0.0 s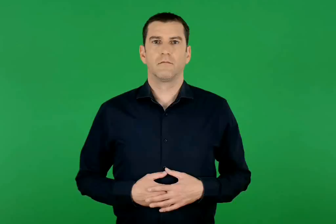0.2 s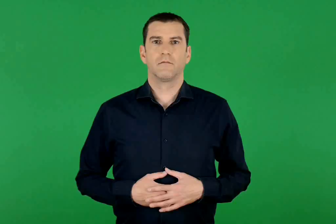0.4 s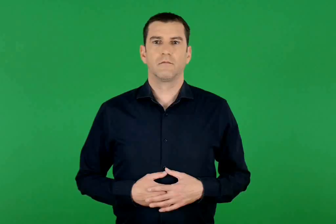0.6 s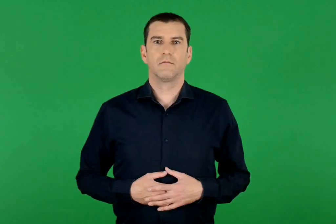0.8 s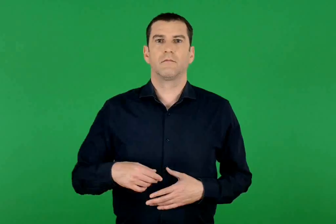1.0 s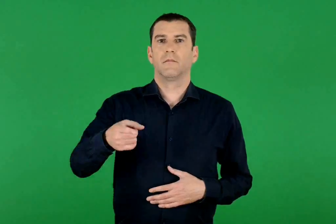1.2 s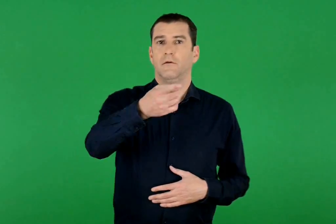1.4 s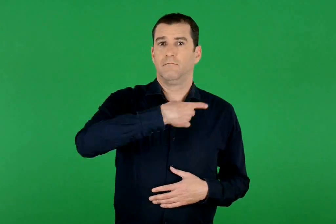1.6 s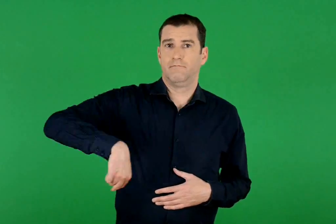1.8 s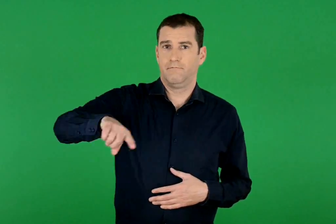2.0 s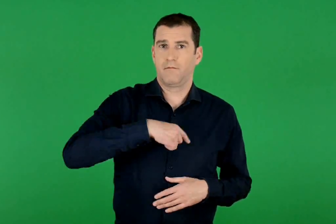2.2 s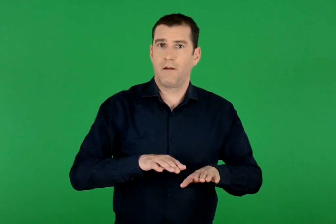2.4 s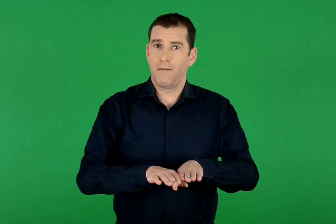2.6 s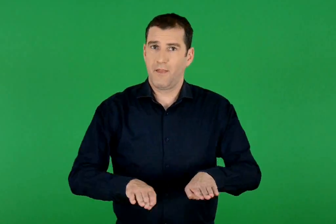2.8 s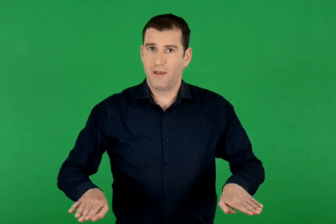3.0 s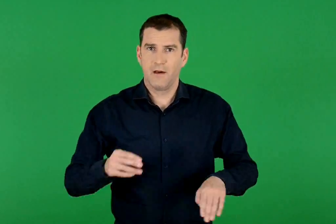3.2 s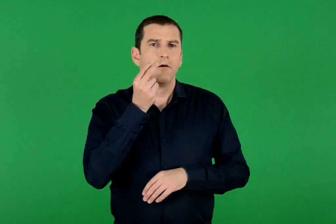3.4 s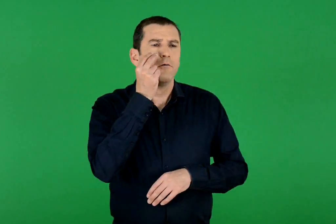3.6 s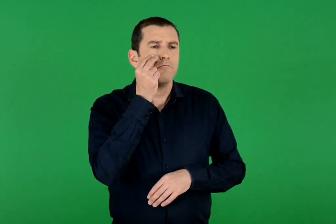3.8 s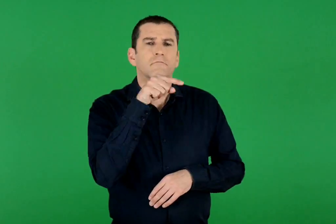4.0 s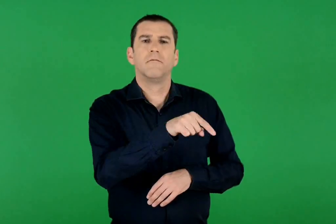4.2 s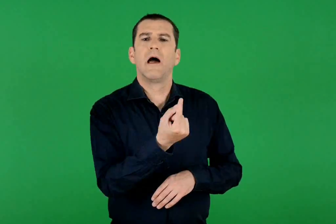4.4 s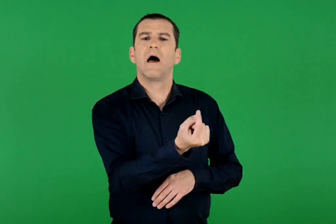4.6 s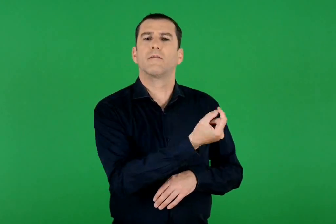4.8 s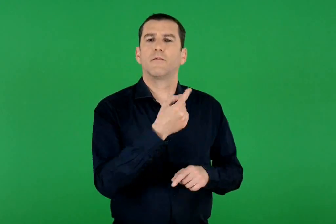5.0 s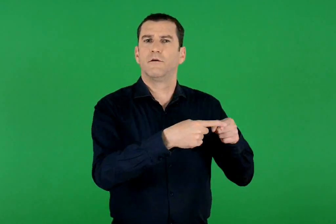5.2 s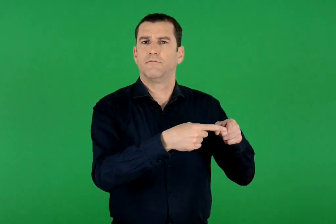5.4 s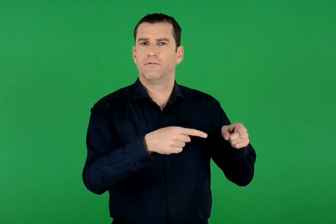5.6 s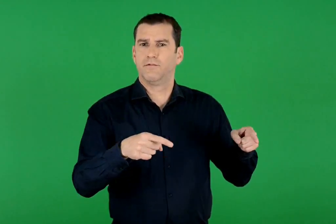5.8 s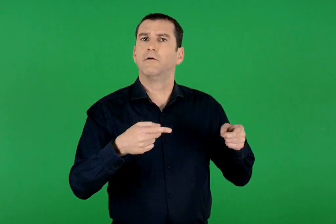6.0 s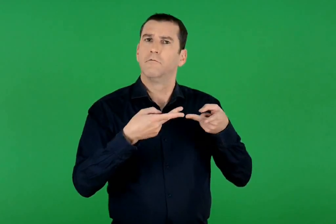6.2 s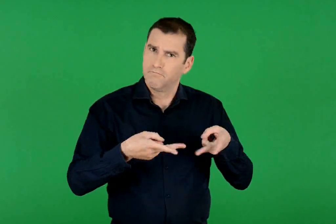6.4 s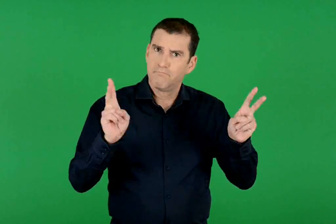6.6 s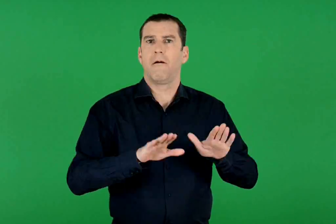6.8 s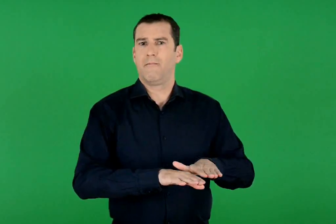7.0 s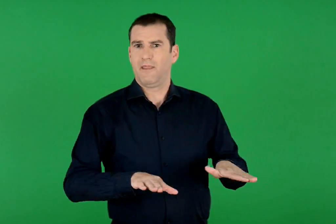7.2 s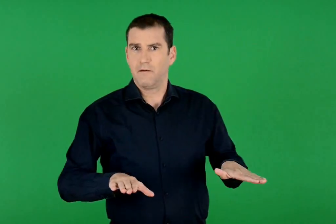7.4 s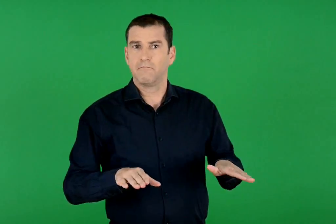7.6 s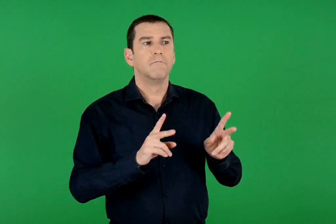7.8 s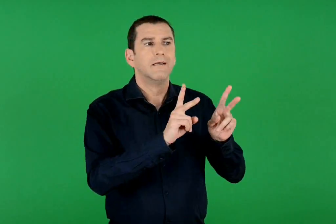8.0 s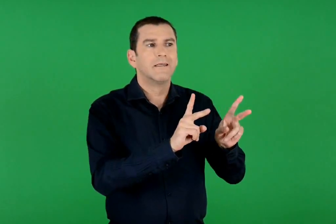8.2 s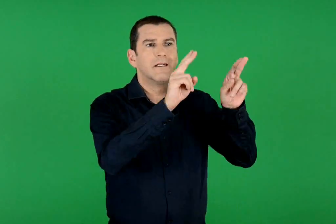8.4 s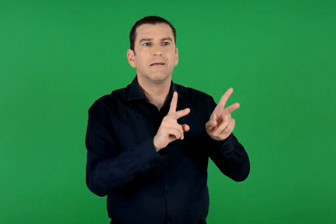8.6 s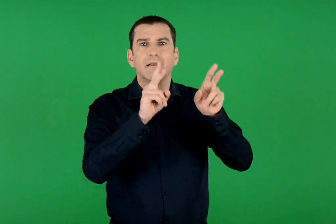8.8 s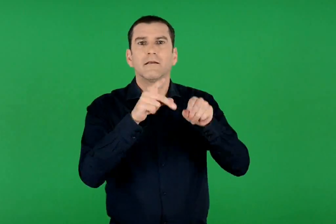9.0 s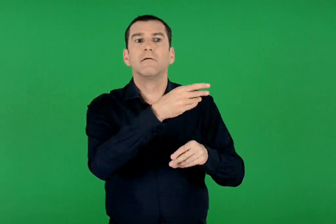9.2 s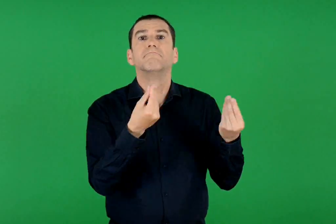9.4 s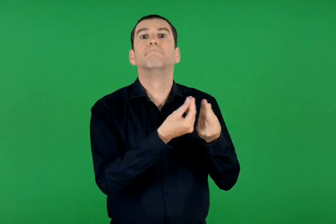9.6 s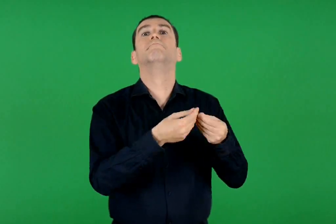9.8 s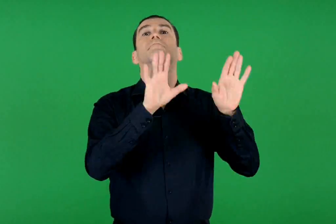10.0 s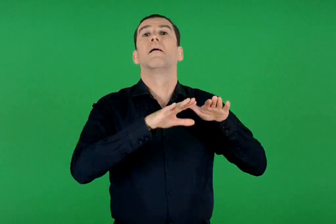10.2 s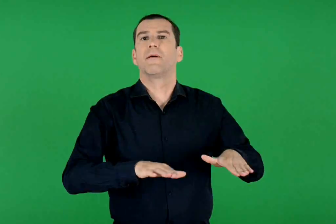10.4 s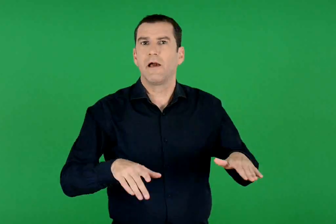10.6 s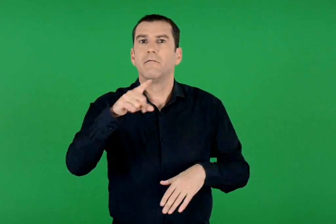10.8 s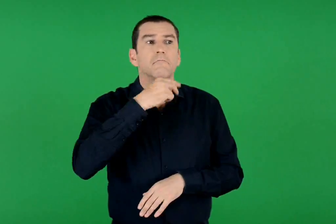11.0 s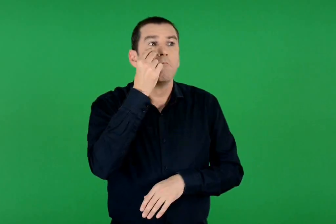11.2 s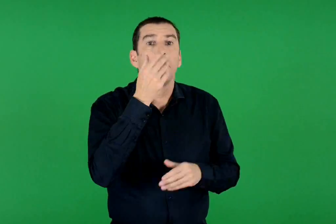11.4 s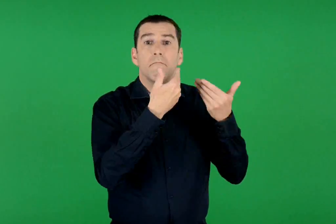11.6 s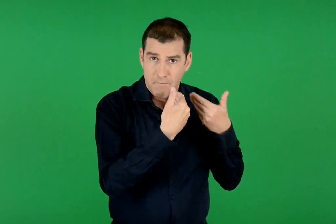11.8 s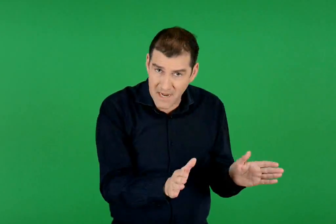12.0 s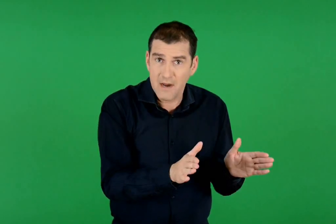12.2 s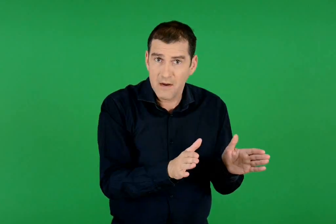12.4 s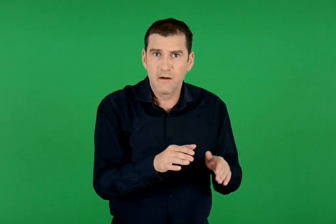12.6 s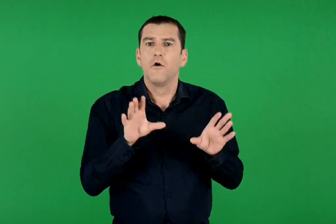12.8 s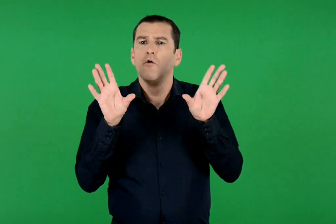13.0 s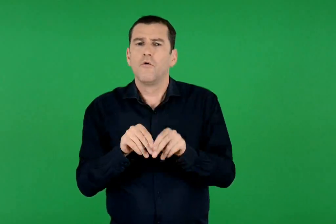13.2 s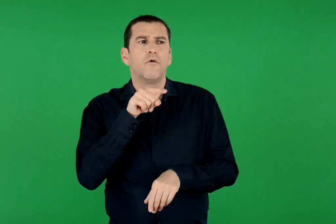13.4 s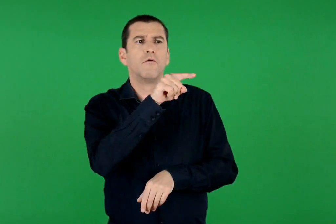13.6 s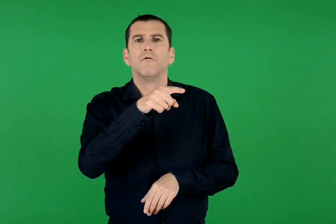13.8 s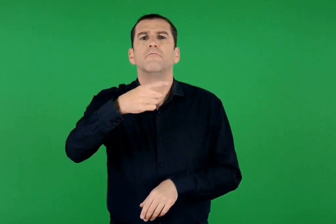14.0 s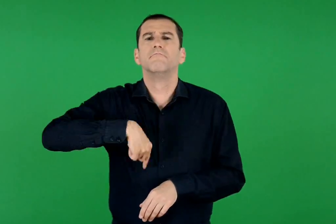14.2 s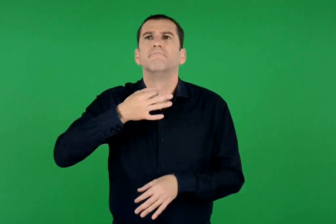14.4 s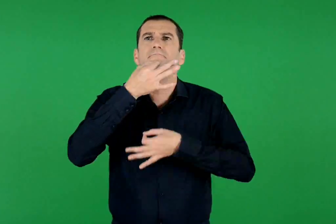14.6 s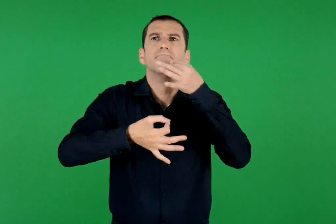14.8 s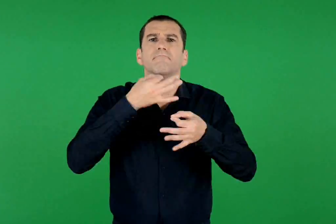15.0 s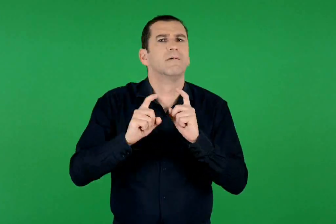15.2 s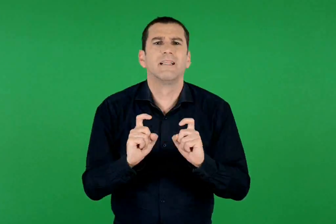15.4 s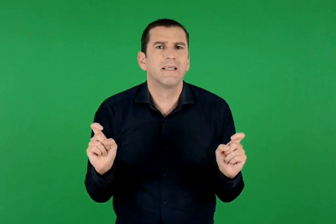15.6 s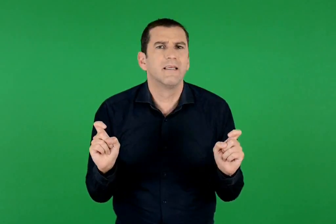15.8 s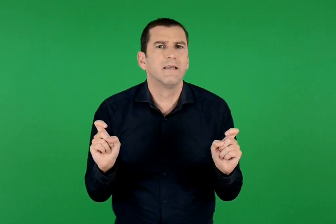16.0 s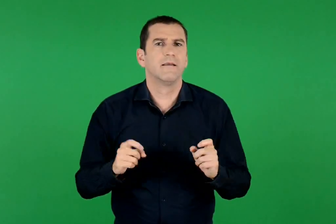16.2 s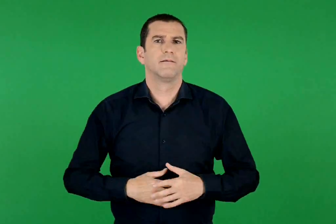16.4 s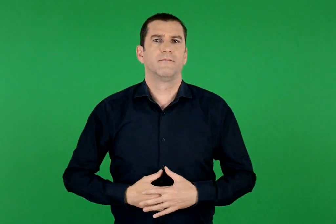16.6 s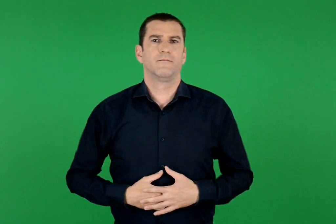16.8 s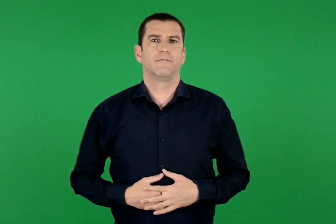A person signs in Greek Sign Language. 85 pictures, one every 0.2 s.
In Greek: συναντάμε σκηνές ακατάλληλες σε εκπομπές που επιτρέπεται να παρακολουθούμε εμείς τα παιδιά ; τι θα θέλαμε να πούμε για αυτό ;
